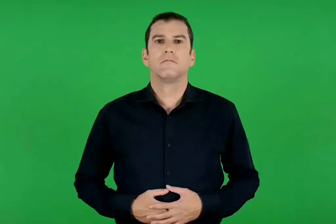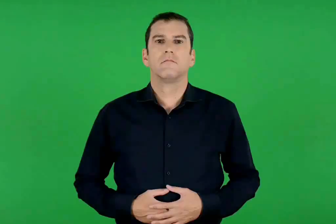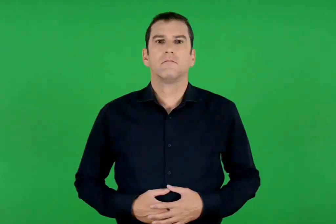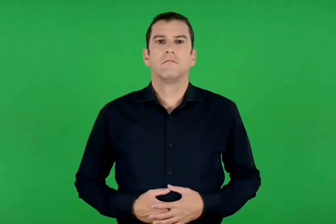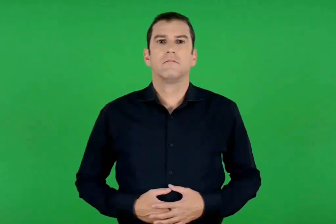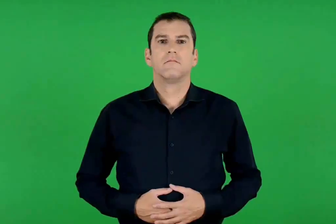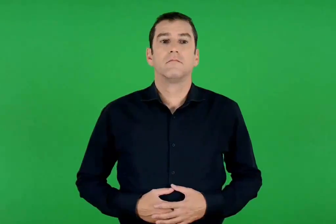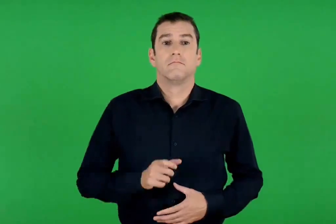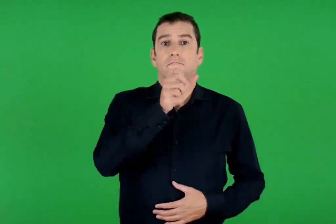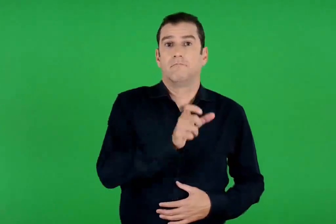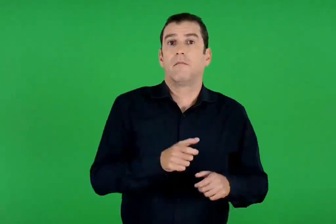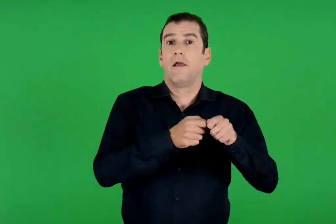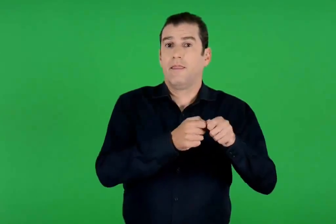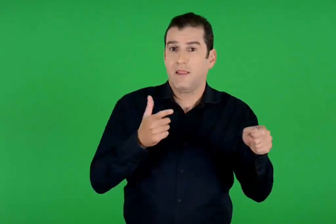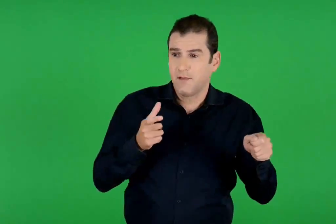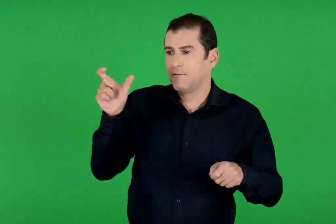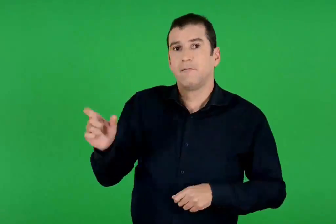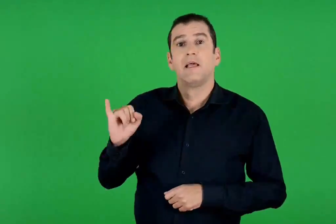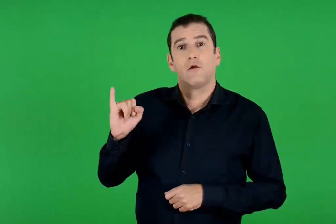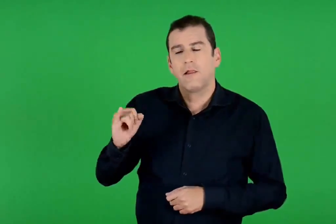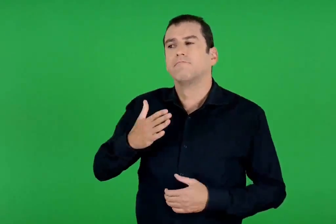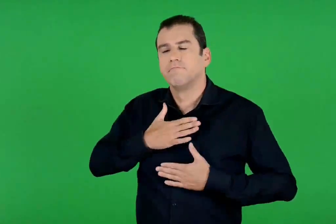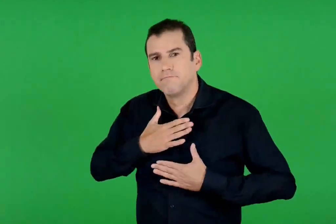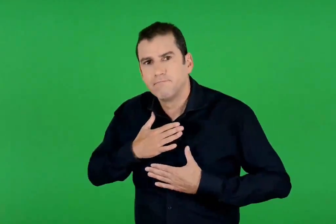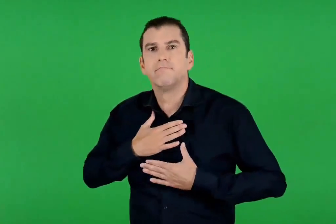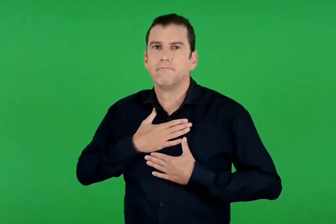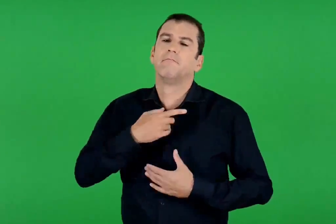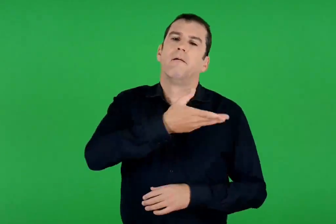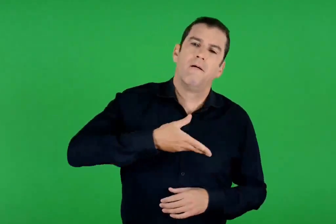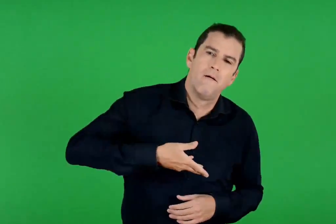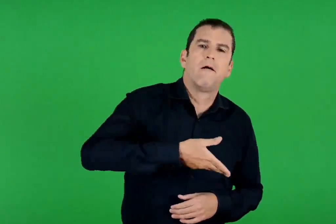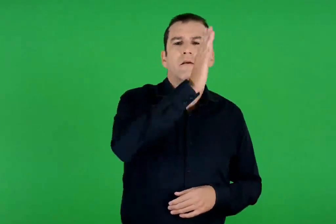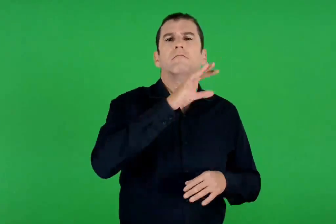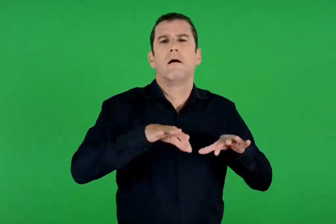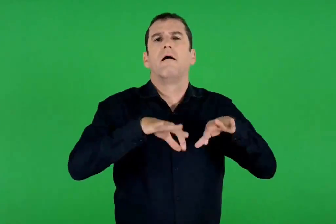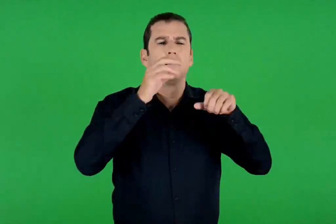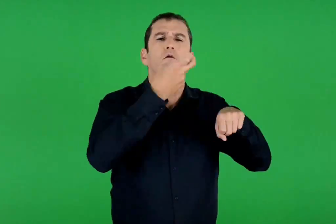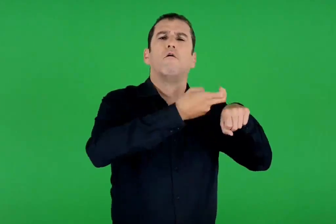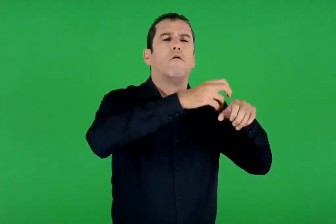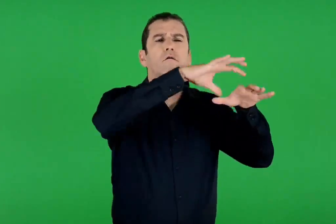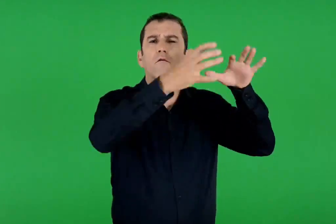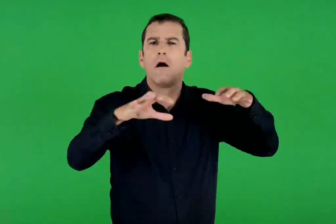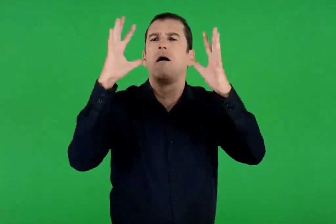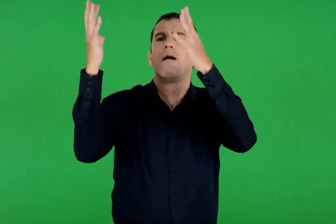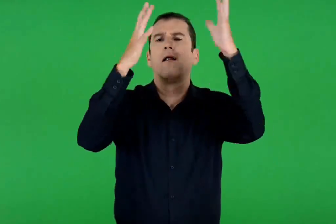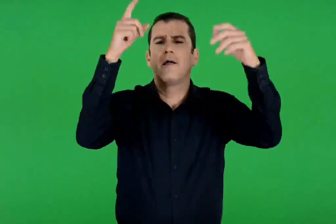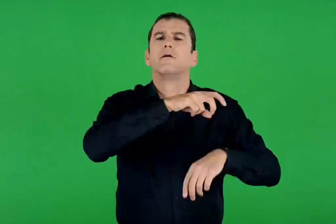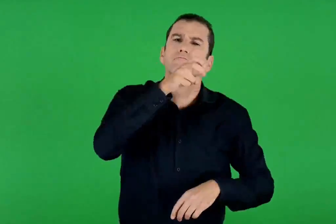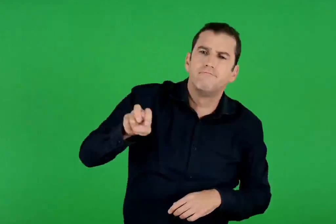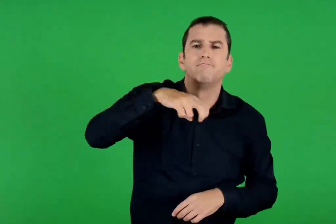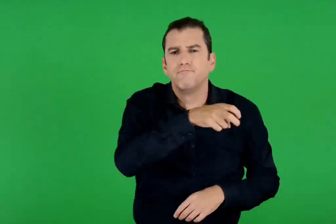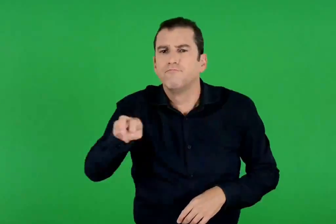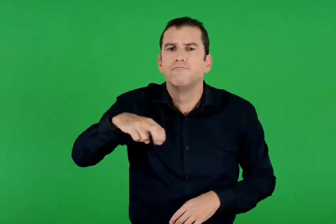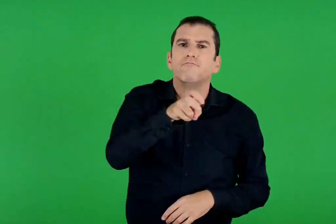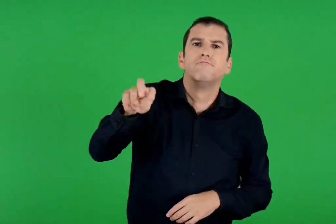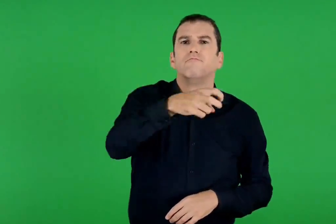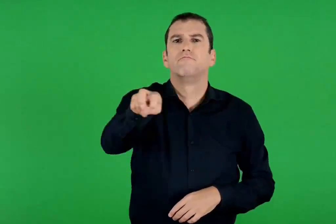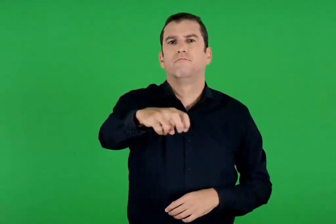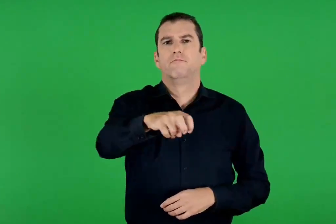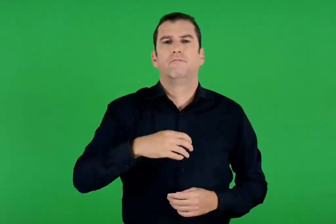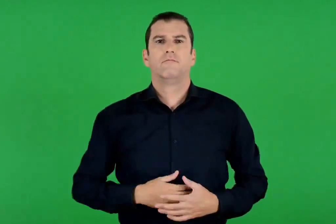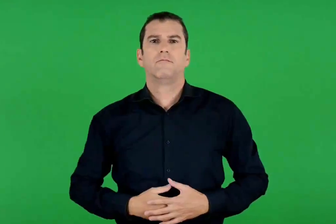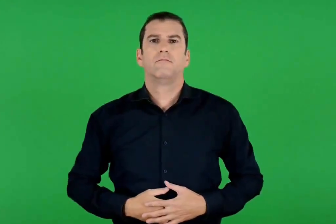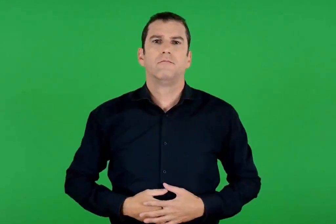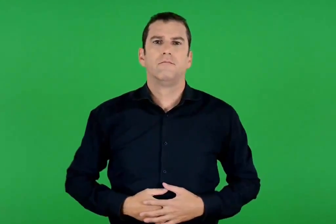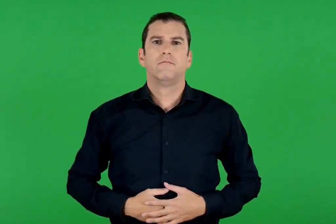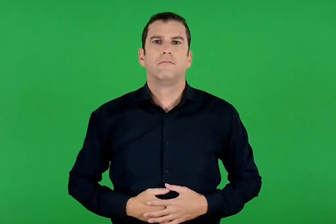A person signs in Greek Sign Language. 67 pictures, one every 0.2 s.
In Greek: ο δαβίδ ευχαρίστησε τον ιωνάθαν , έφυγε και άρχισε να περιπλανιέται μέσα σε λαγκαδιές και σε βουνά
